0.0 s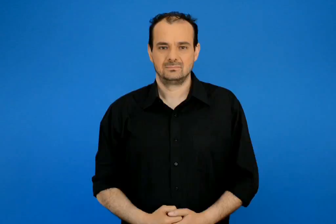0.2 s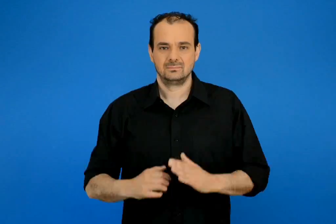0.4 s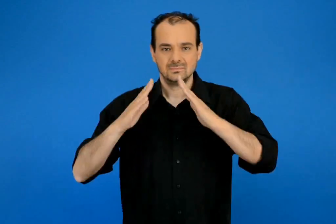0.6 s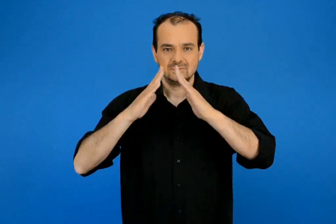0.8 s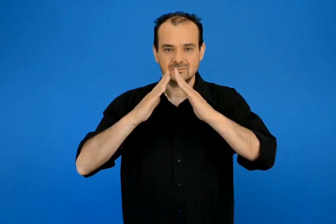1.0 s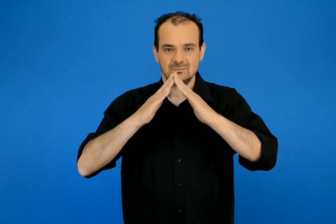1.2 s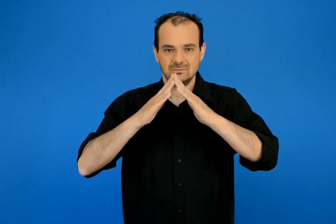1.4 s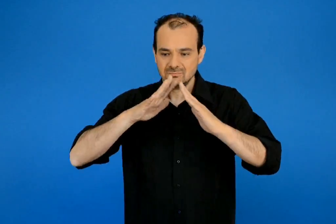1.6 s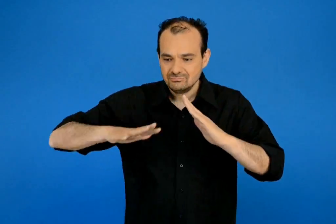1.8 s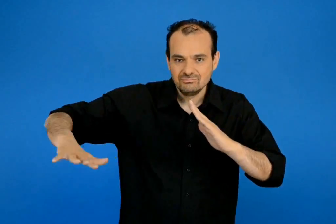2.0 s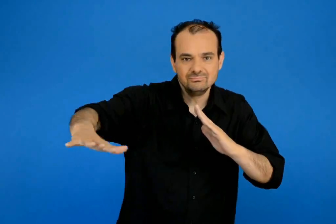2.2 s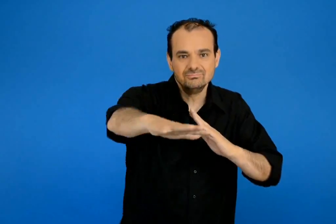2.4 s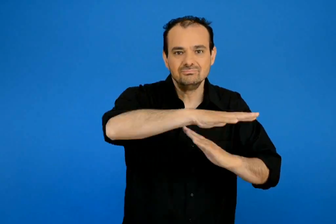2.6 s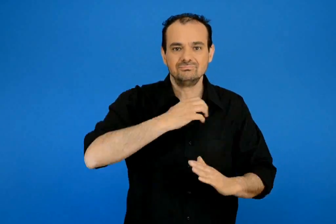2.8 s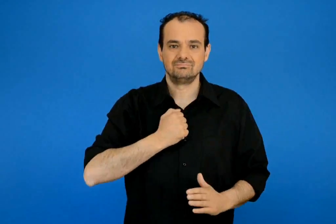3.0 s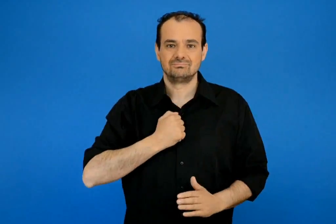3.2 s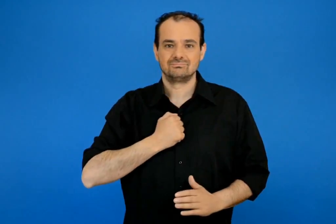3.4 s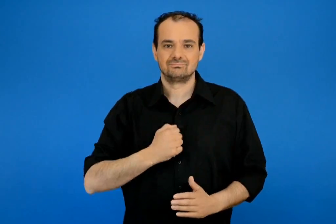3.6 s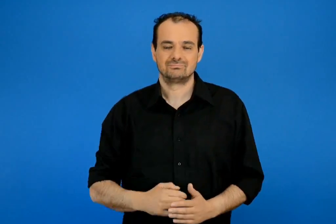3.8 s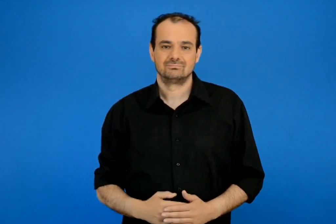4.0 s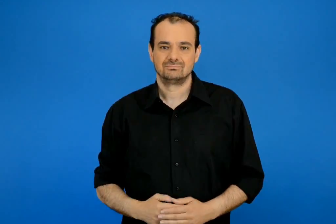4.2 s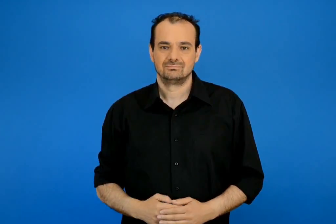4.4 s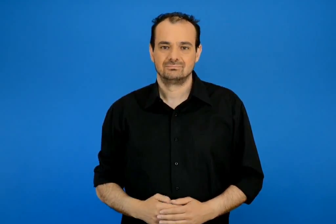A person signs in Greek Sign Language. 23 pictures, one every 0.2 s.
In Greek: η συνοικία μου
